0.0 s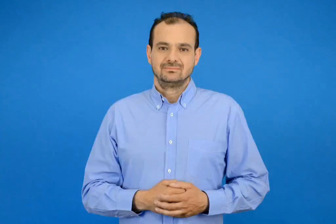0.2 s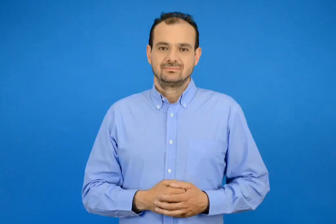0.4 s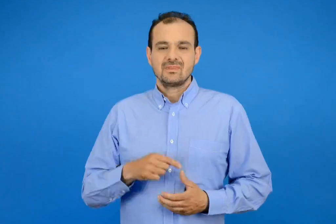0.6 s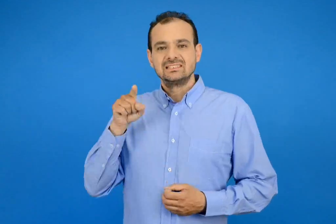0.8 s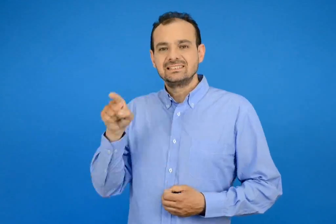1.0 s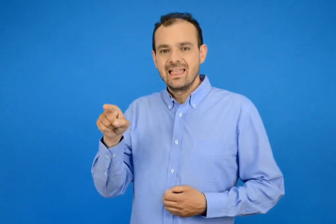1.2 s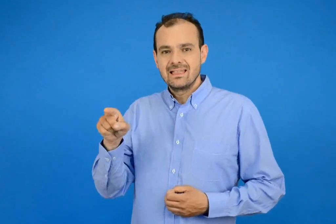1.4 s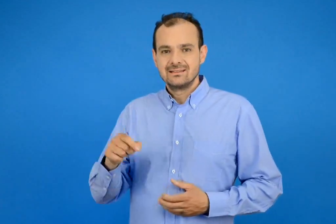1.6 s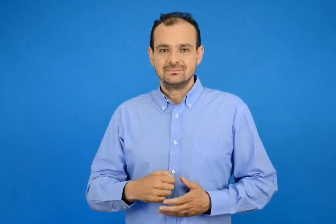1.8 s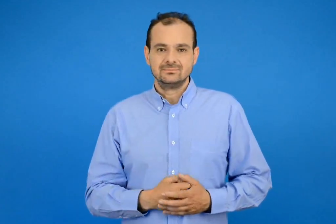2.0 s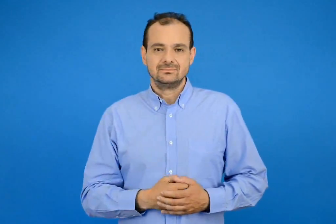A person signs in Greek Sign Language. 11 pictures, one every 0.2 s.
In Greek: σε
